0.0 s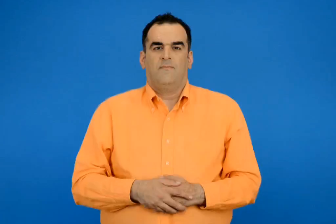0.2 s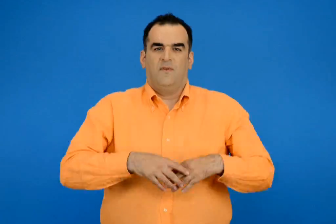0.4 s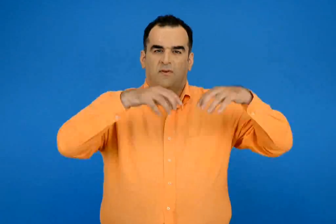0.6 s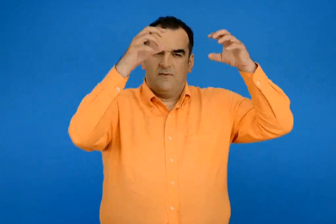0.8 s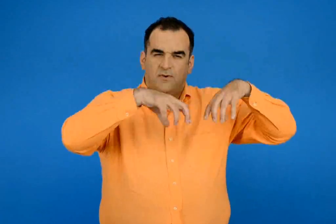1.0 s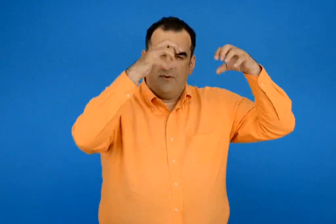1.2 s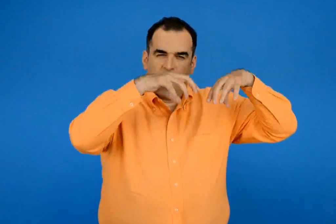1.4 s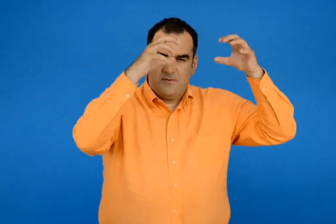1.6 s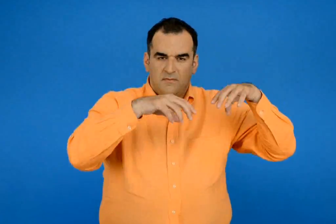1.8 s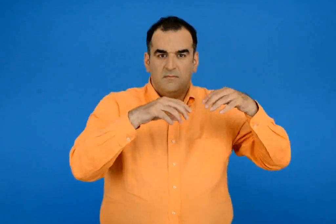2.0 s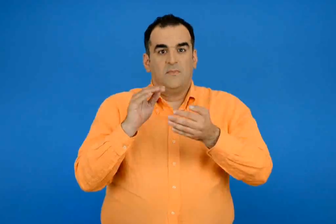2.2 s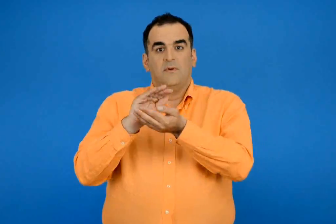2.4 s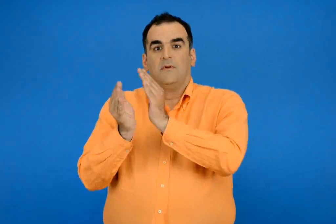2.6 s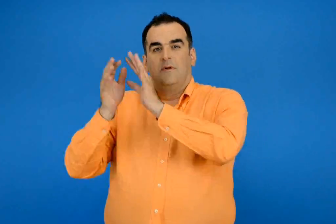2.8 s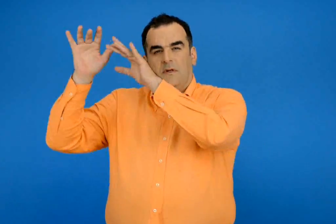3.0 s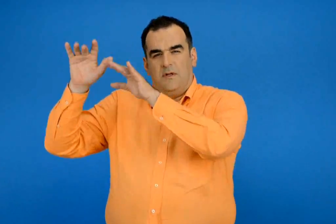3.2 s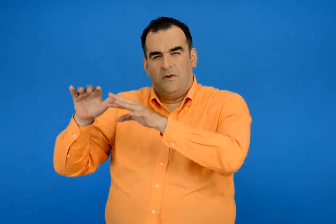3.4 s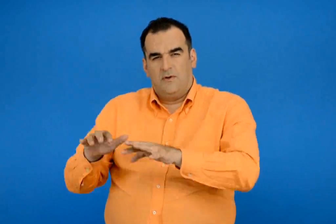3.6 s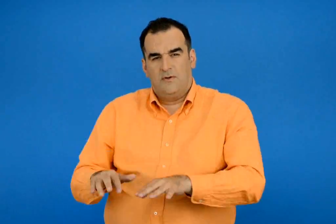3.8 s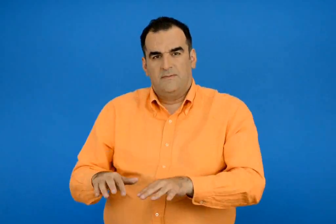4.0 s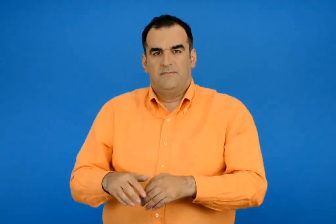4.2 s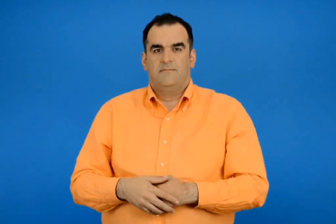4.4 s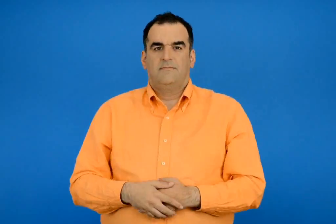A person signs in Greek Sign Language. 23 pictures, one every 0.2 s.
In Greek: τη βροχή η το χιόνι
